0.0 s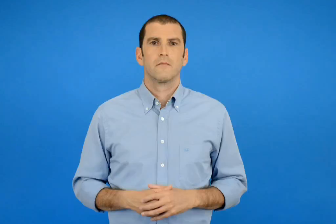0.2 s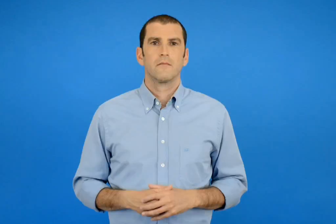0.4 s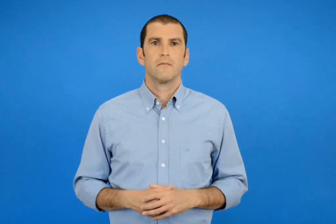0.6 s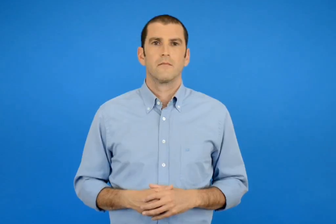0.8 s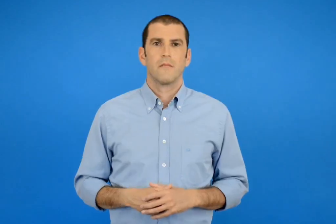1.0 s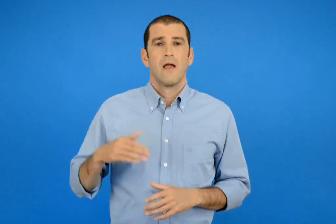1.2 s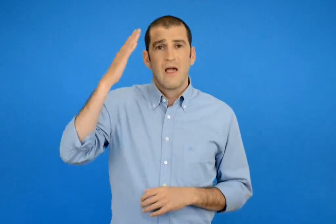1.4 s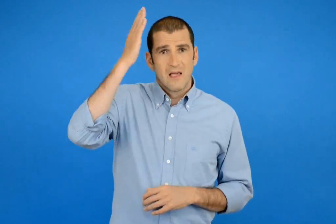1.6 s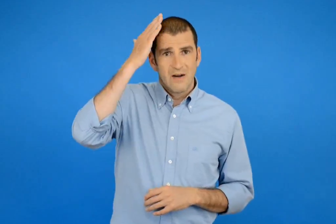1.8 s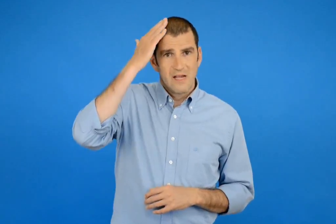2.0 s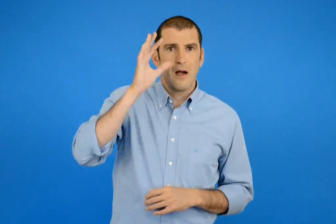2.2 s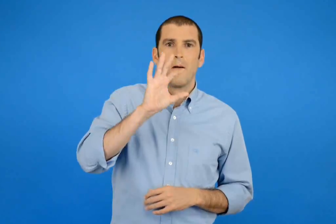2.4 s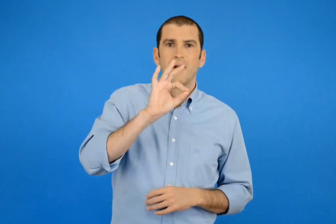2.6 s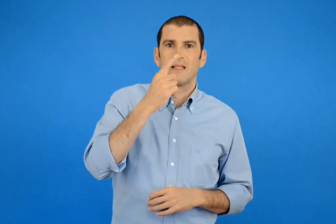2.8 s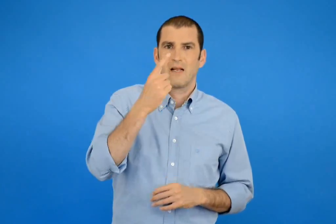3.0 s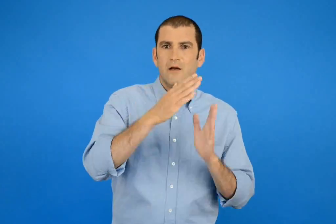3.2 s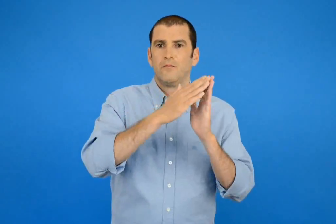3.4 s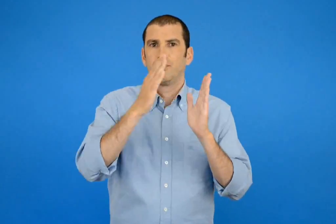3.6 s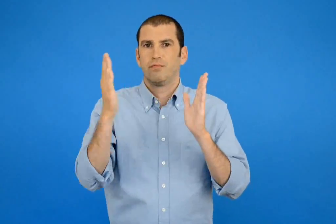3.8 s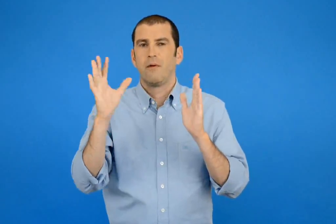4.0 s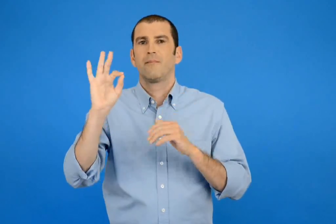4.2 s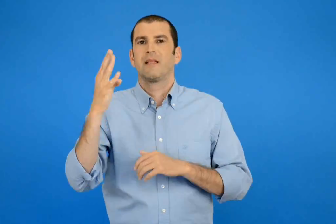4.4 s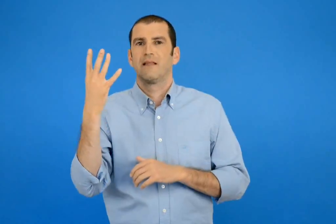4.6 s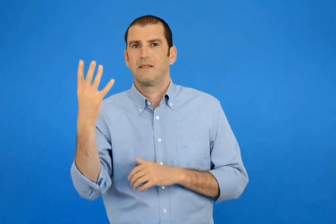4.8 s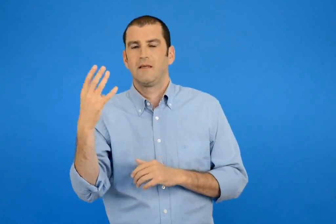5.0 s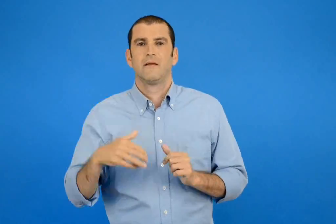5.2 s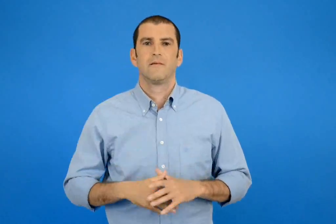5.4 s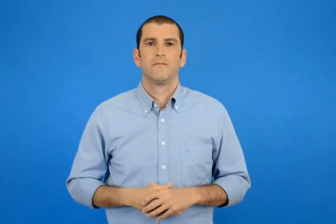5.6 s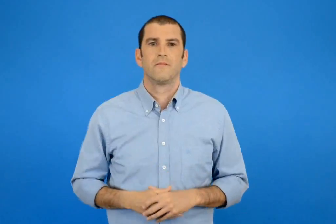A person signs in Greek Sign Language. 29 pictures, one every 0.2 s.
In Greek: κεφάλαια 51 - 54
